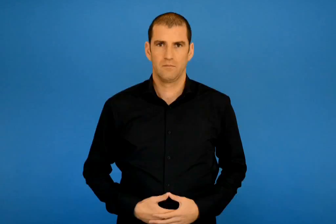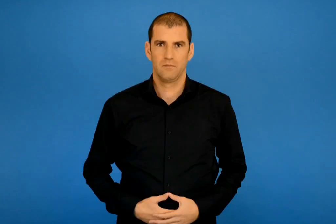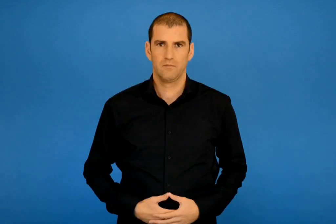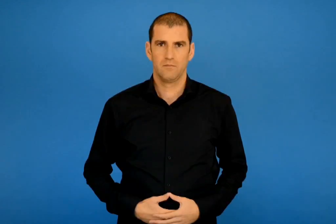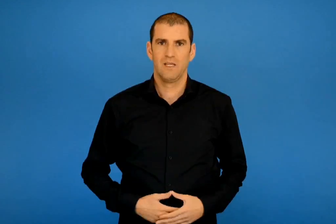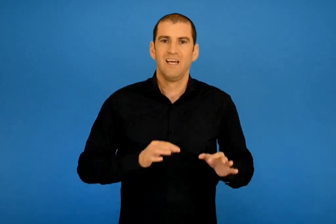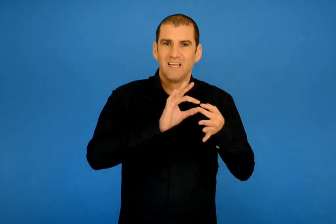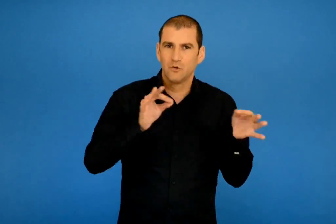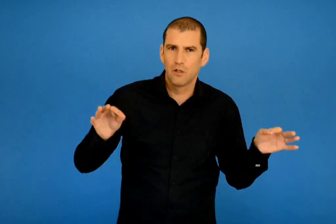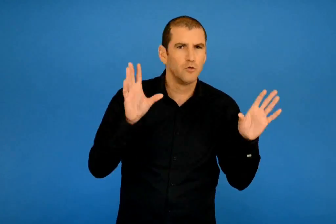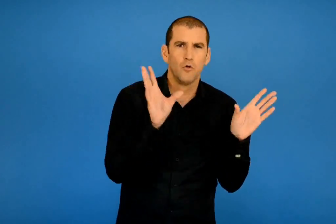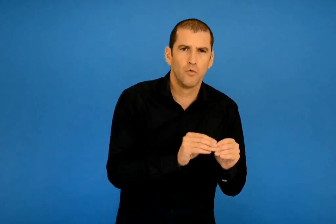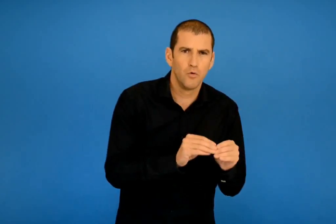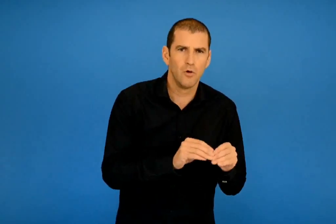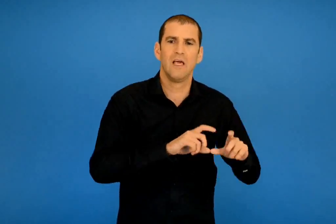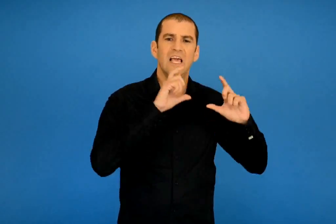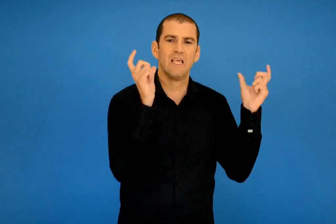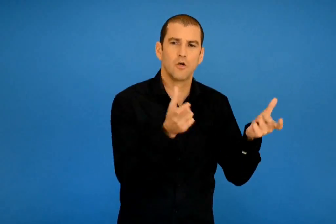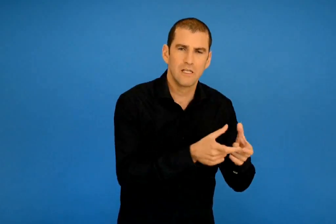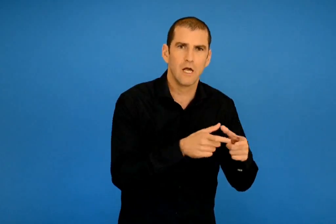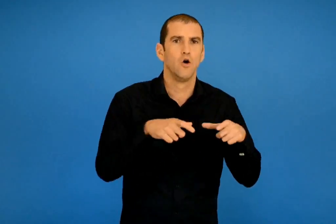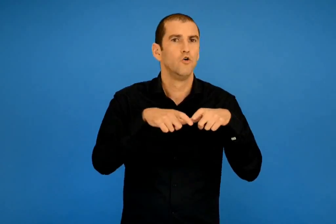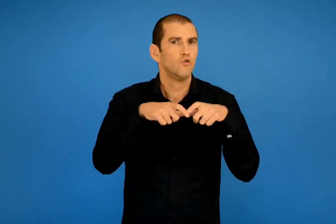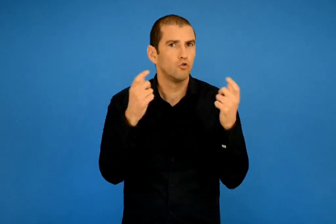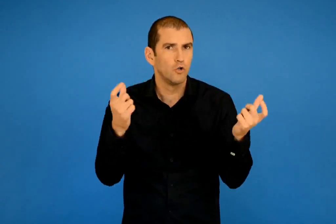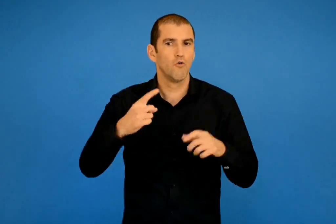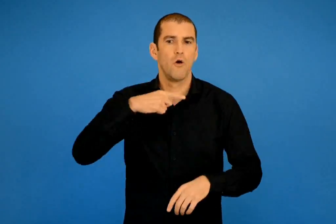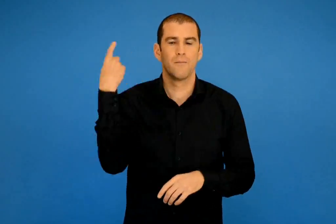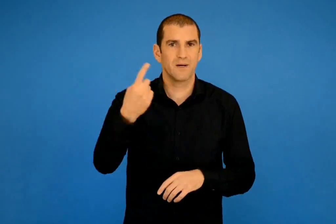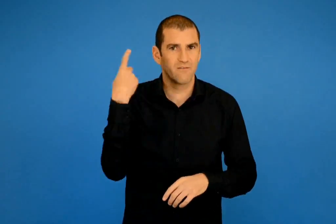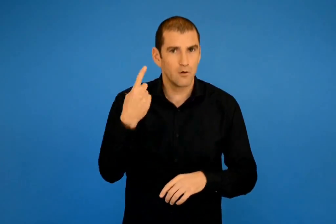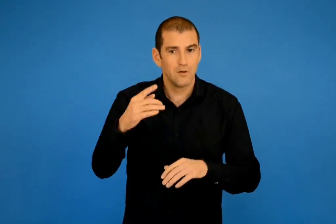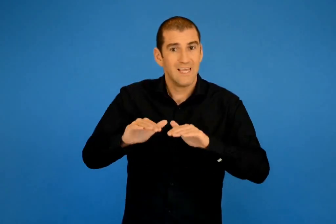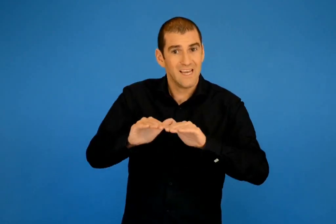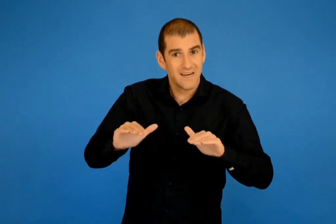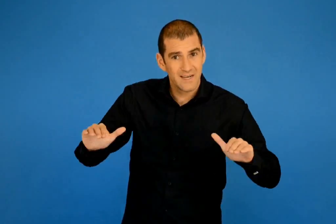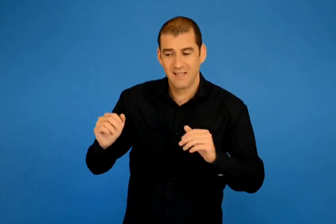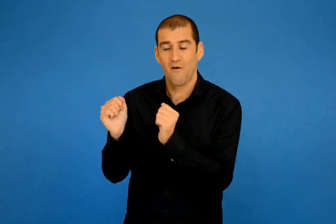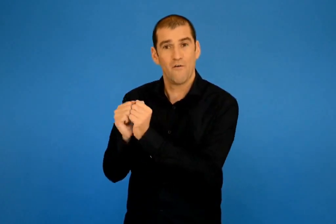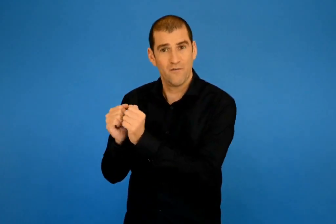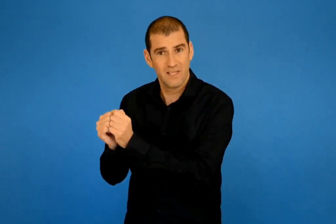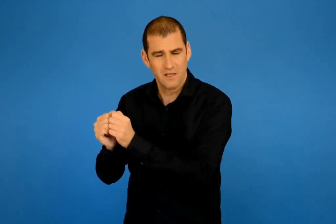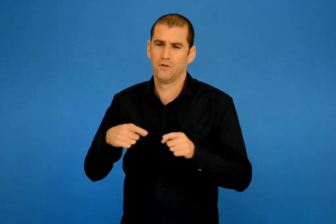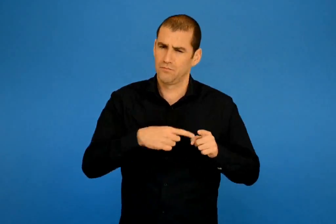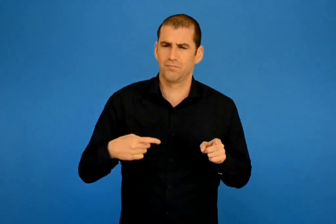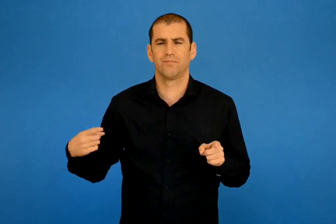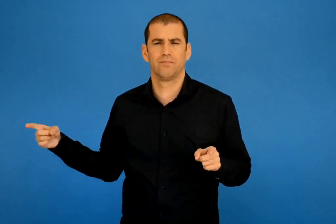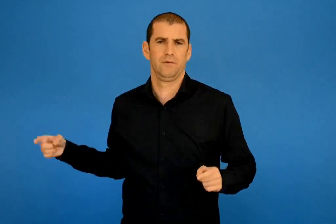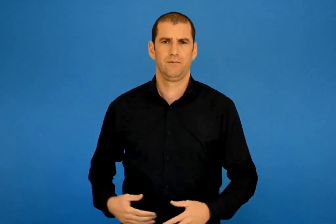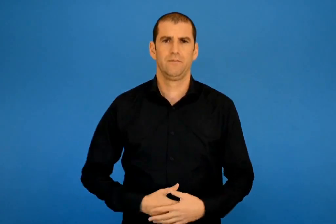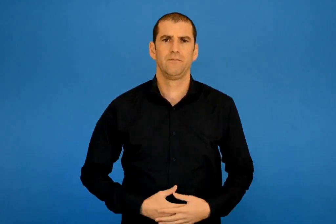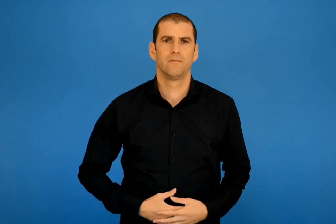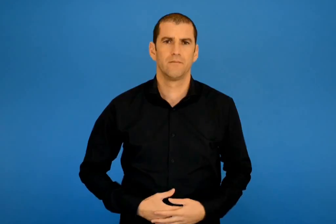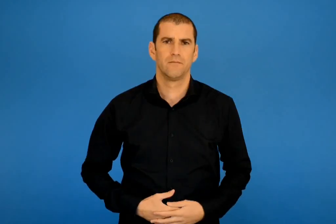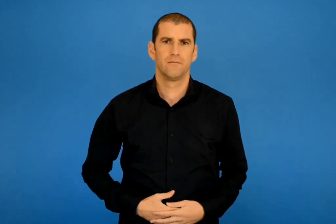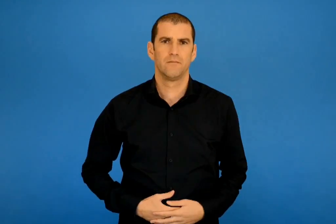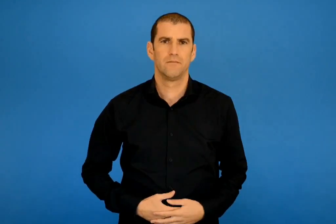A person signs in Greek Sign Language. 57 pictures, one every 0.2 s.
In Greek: ιστορίες που θα σου μιλήσουν για την οικογένεια το σχολείο το περιβάλλον την ειρήνη τη φιλιά και για αλλά πολλά θέματα
